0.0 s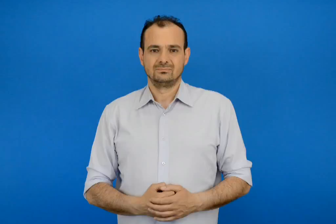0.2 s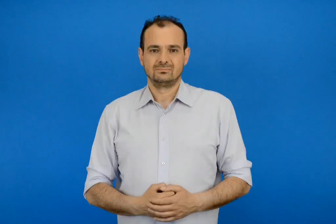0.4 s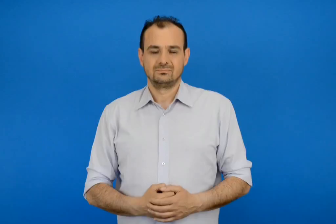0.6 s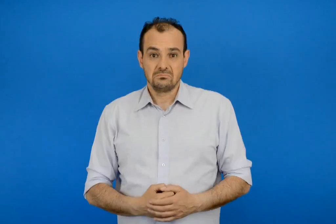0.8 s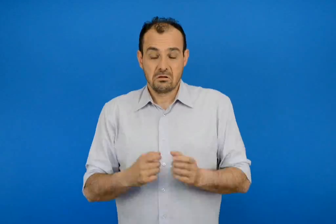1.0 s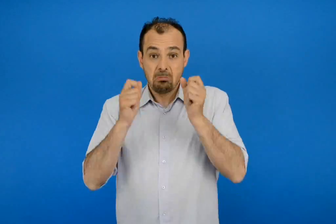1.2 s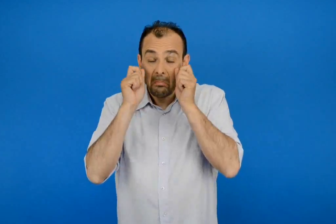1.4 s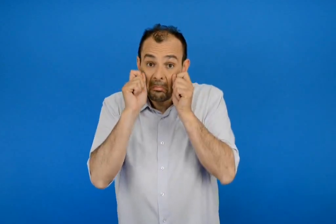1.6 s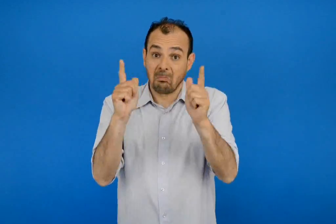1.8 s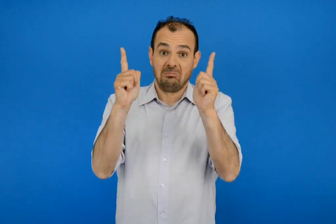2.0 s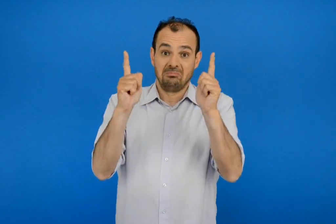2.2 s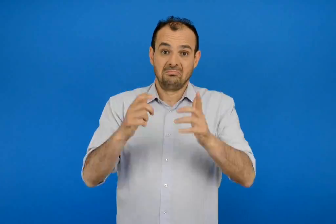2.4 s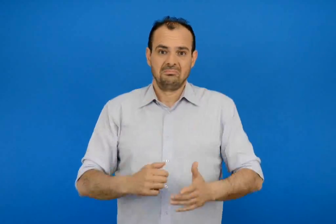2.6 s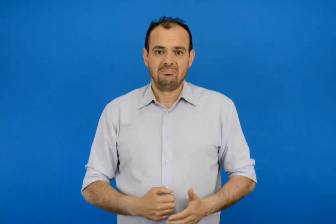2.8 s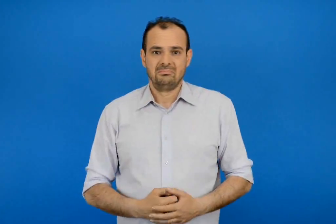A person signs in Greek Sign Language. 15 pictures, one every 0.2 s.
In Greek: εντυπωσιακό
